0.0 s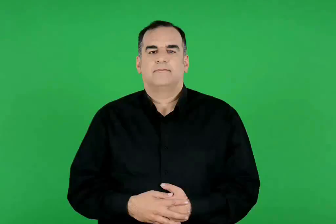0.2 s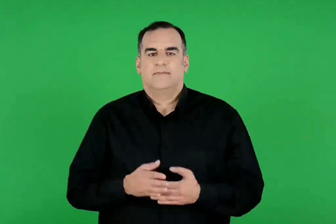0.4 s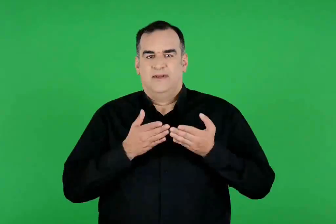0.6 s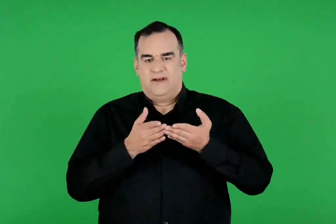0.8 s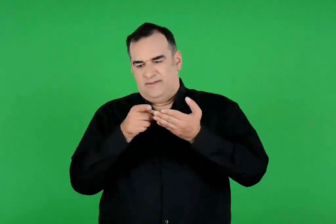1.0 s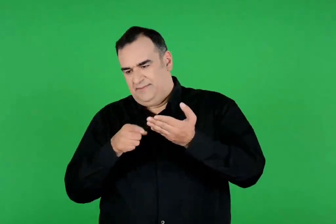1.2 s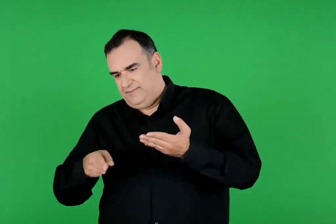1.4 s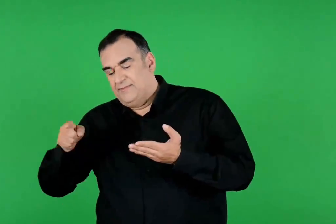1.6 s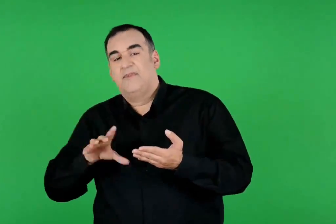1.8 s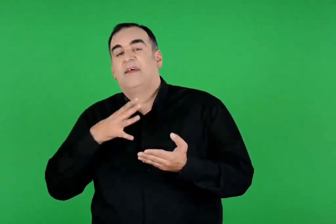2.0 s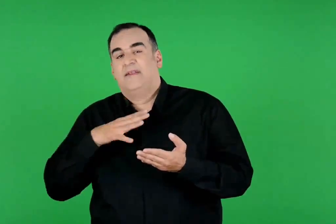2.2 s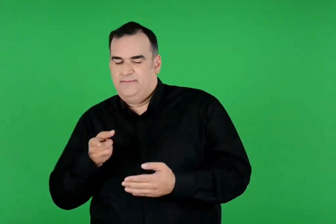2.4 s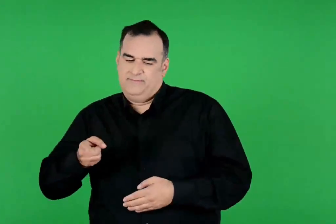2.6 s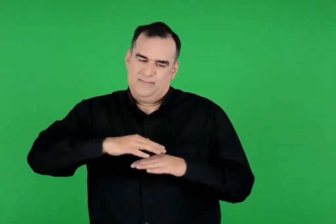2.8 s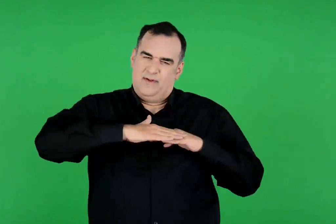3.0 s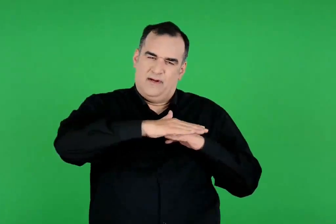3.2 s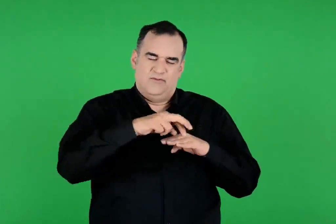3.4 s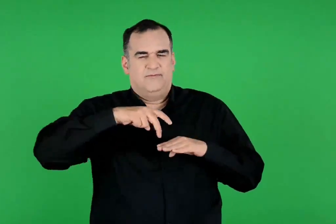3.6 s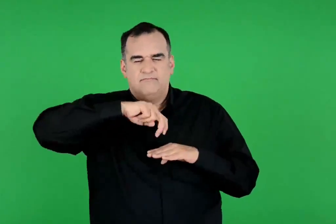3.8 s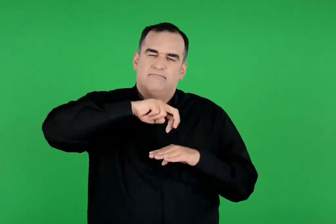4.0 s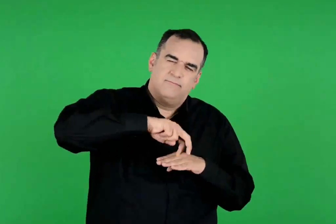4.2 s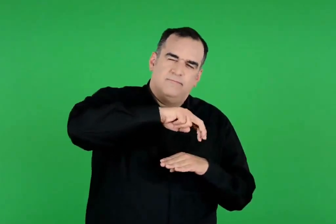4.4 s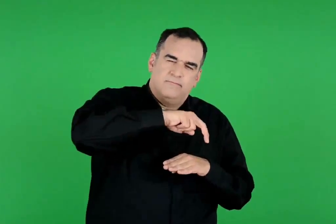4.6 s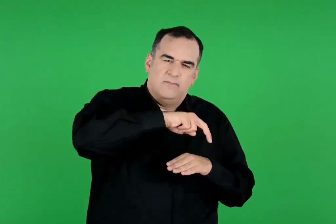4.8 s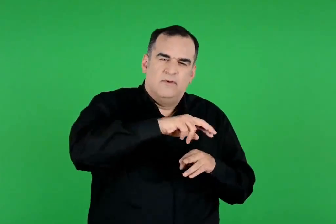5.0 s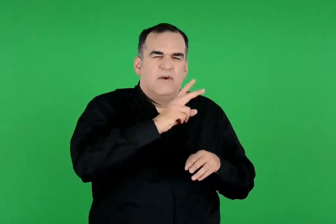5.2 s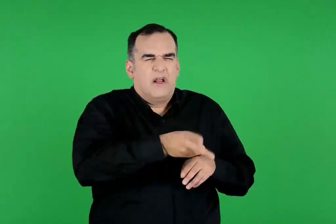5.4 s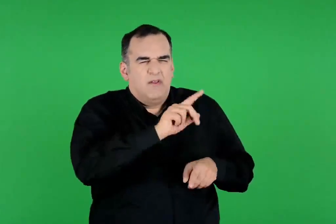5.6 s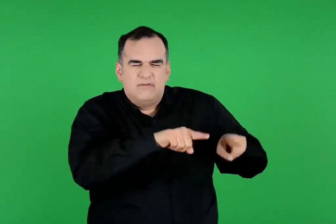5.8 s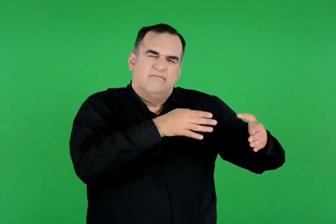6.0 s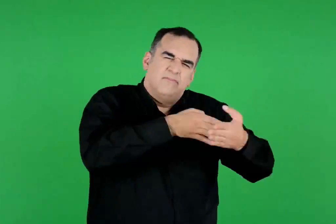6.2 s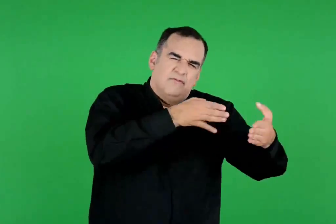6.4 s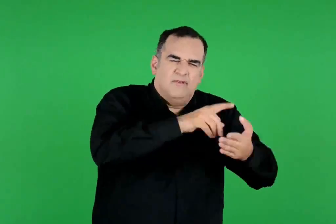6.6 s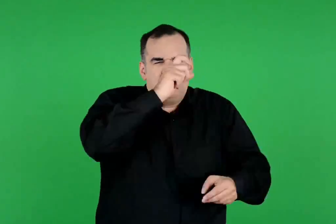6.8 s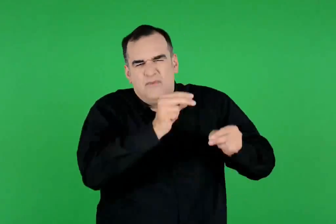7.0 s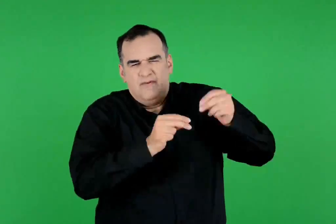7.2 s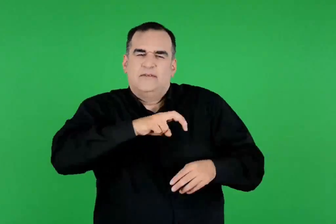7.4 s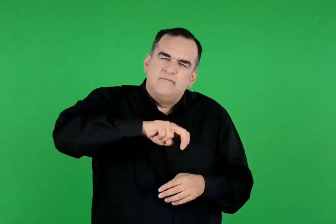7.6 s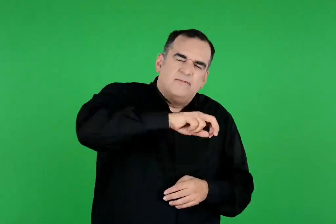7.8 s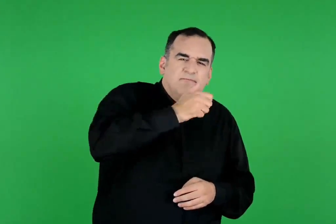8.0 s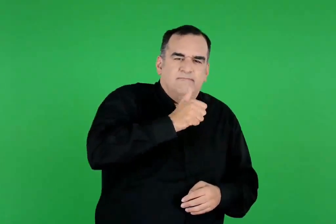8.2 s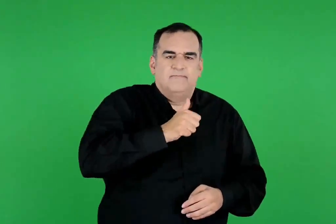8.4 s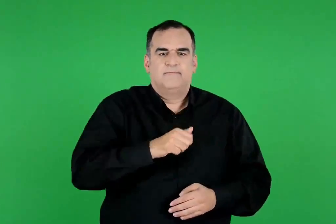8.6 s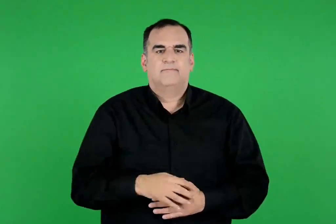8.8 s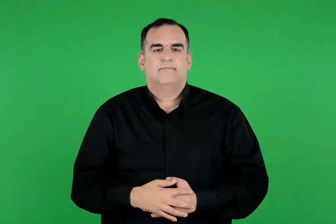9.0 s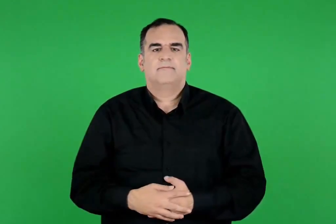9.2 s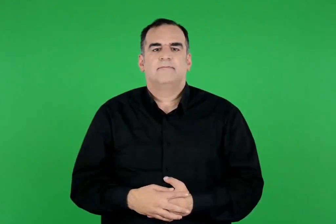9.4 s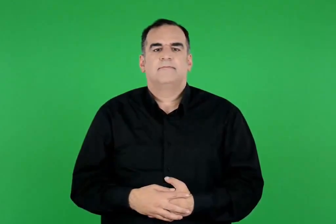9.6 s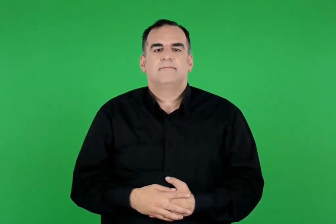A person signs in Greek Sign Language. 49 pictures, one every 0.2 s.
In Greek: δε θέλησε να πάει με καράβι. προτίμησε τον δρόμο της στεριάς που ήταν γεμάτος κινδύνους
